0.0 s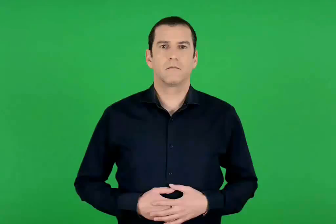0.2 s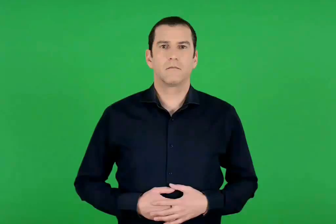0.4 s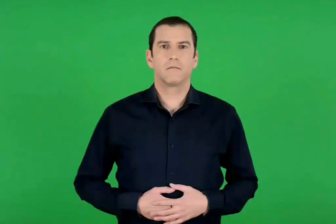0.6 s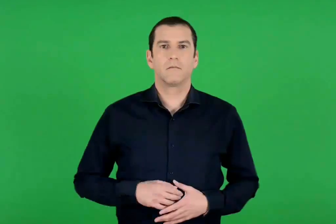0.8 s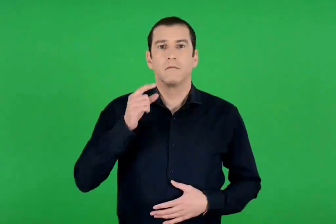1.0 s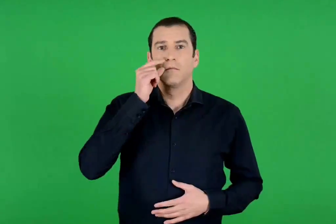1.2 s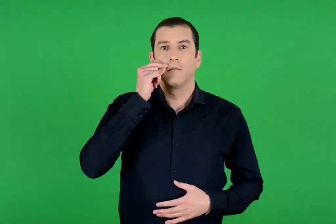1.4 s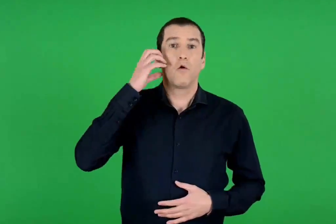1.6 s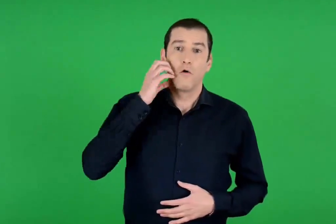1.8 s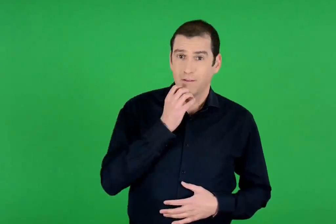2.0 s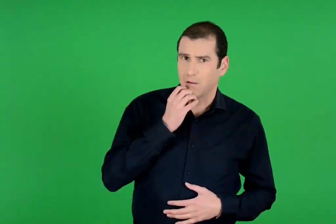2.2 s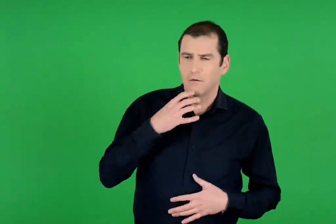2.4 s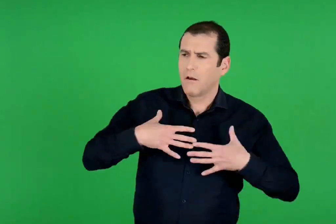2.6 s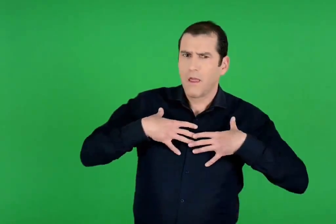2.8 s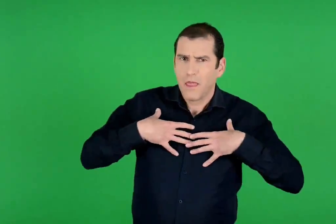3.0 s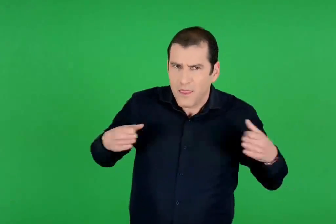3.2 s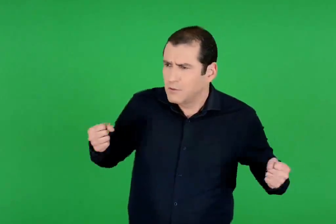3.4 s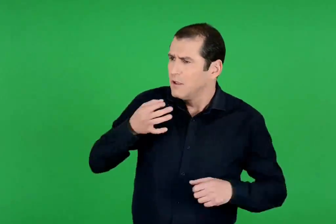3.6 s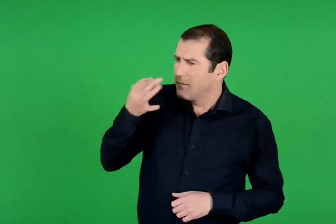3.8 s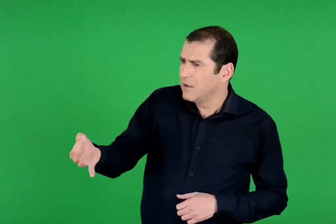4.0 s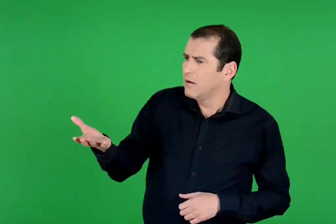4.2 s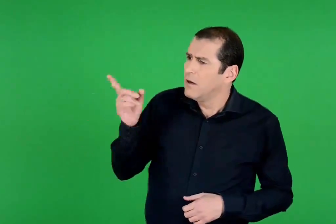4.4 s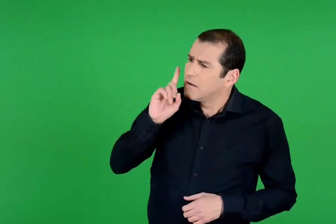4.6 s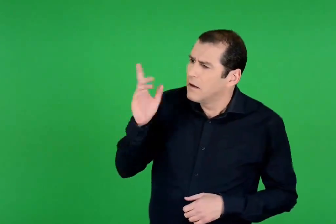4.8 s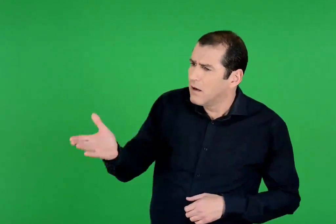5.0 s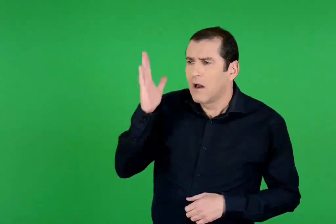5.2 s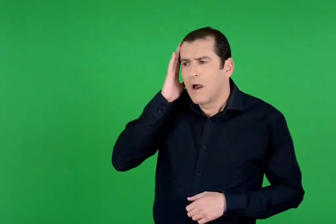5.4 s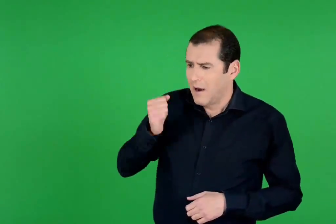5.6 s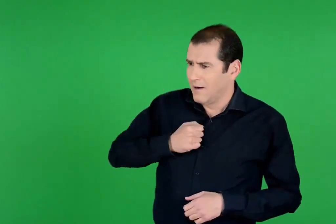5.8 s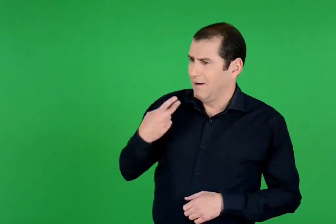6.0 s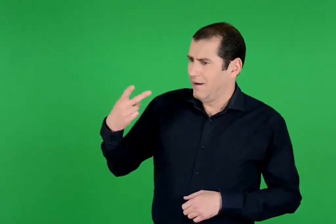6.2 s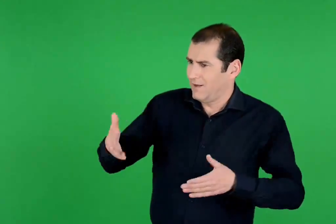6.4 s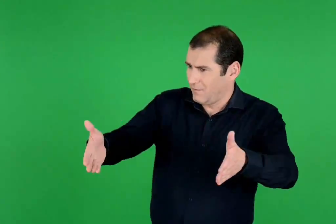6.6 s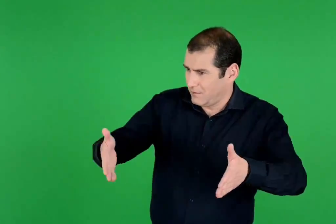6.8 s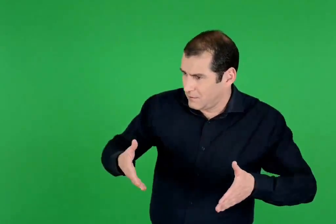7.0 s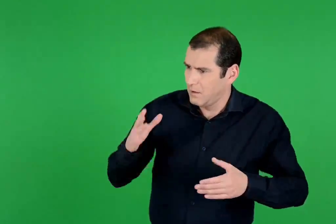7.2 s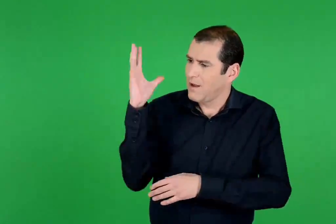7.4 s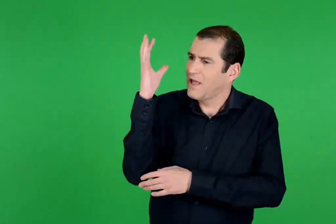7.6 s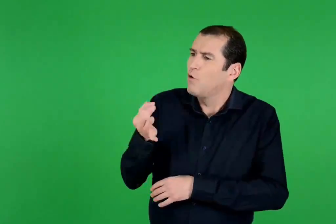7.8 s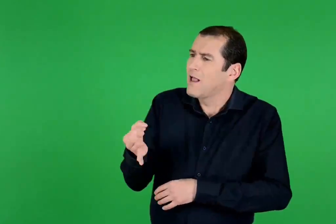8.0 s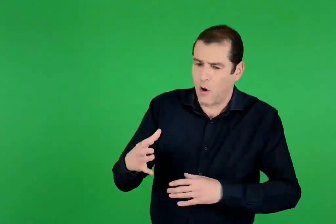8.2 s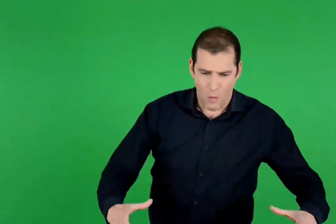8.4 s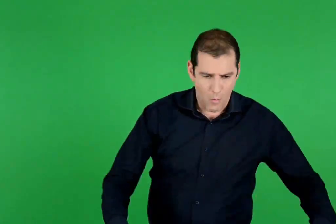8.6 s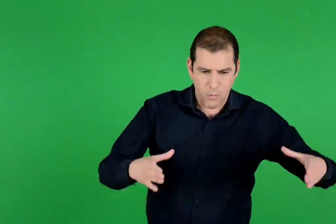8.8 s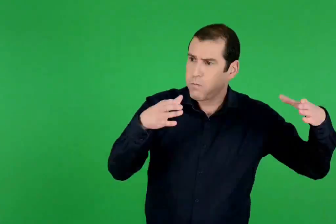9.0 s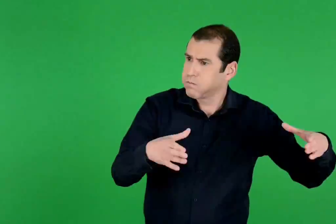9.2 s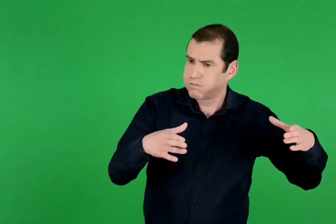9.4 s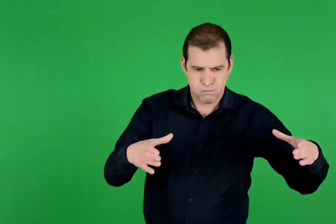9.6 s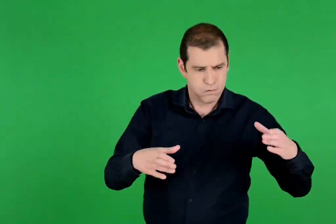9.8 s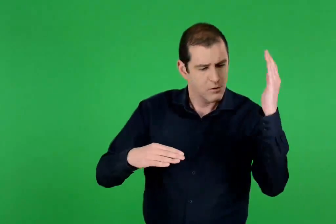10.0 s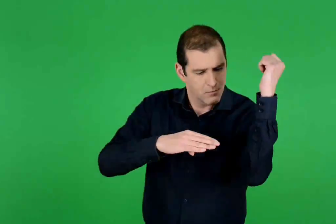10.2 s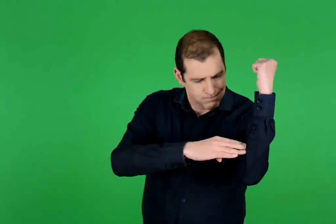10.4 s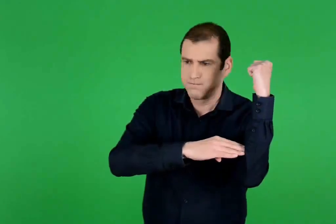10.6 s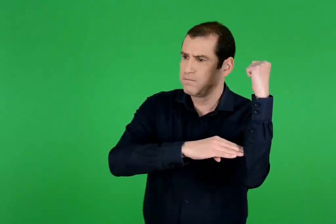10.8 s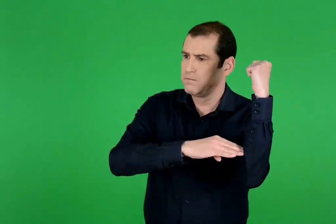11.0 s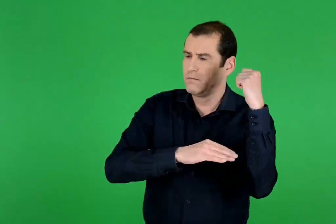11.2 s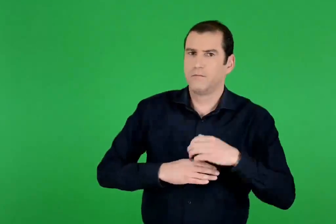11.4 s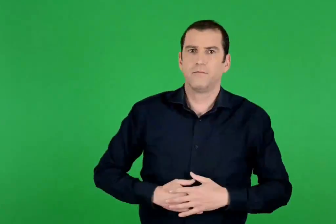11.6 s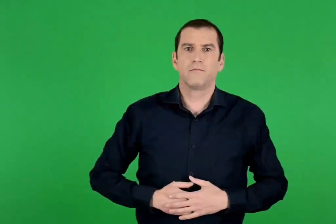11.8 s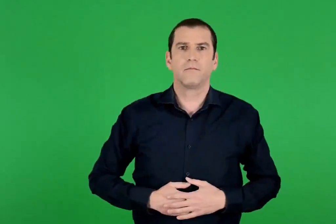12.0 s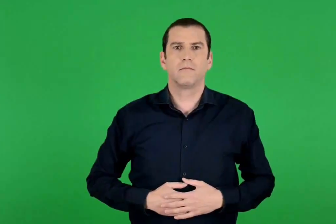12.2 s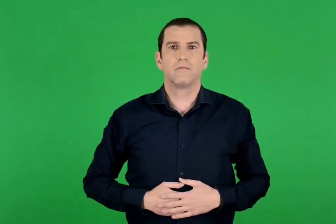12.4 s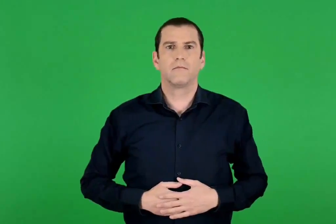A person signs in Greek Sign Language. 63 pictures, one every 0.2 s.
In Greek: ο οδυσσέας θύμωσε και της είπε γυναίκα , το κρεβάτι μας ήτανε καρφωμένο σε έναν χοντρό κορμό ελιάς
